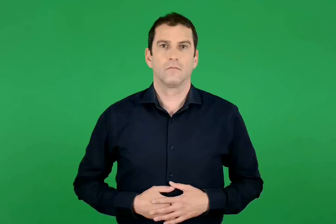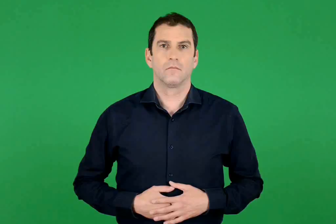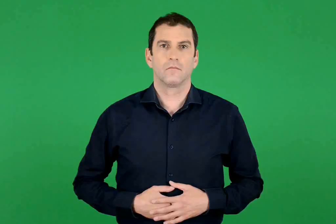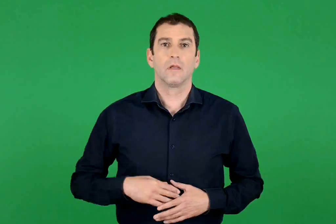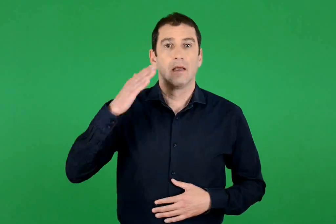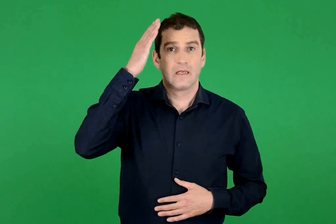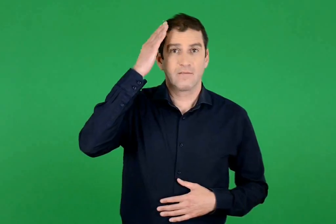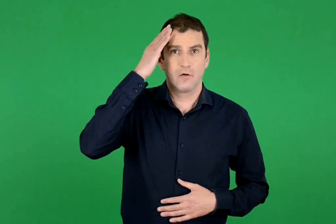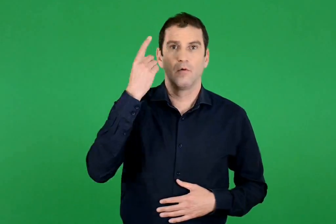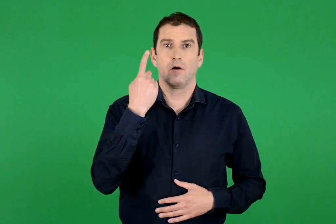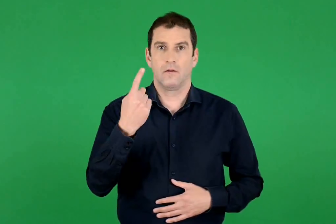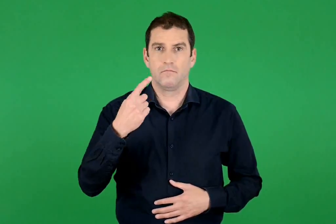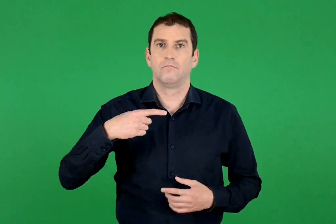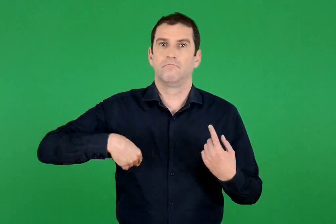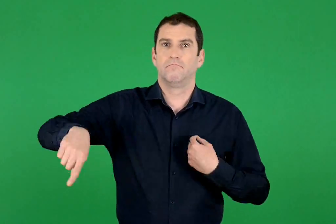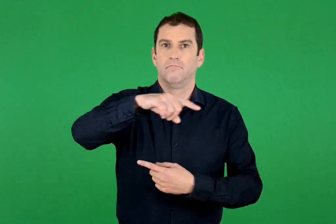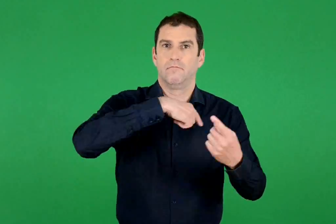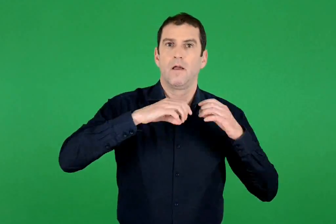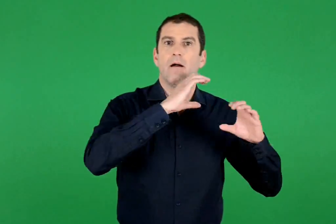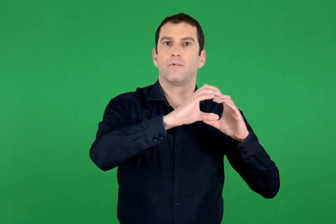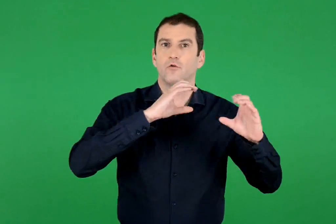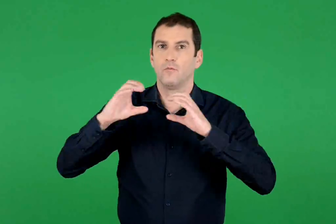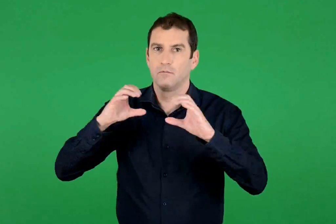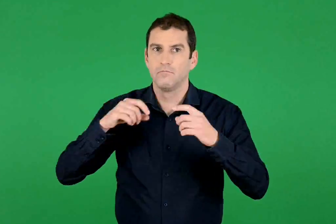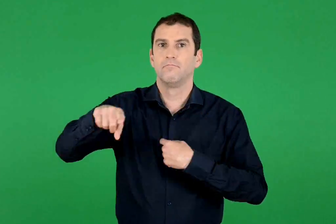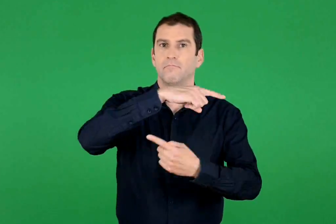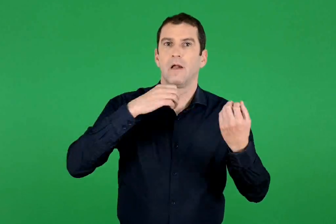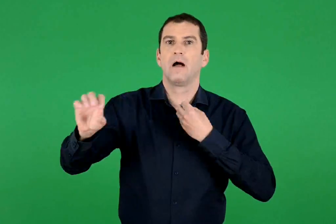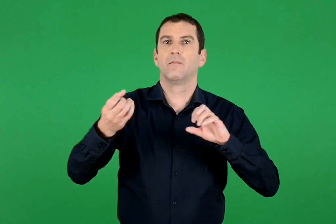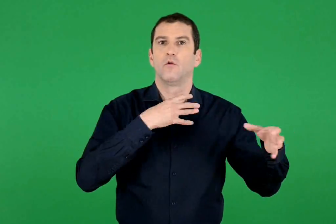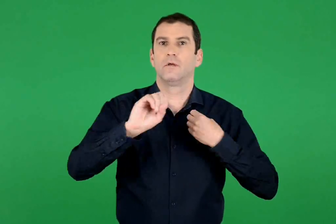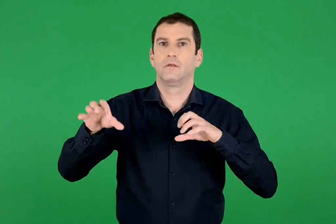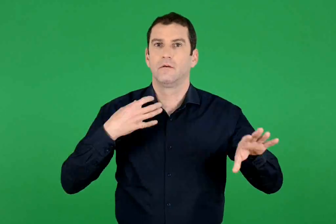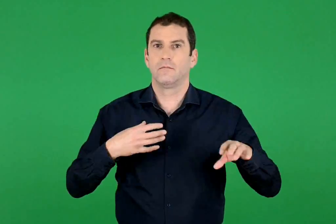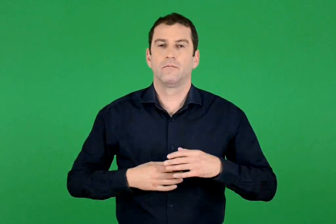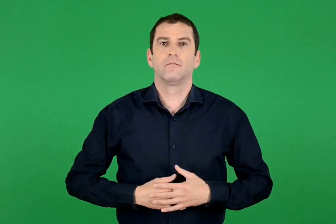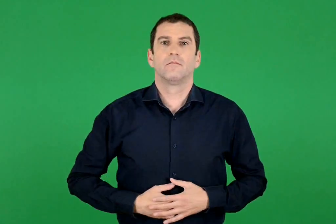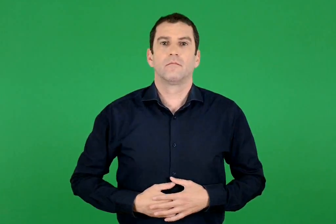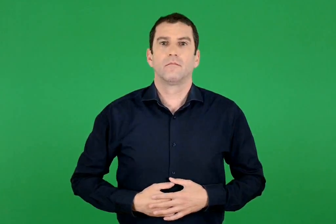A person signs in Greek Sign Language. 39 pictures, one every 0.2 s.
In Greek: κεφάλαιο 1 επικοινωνούμε και ενημερωνόμαστε
